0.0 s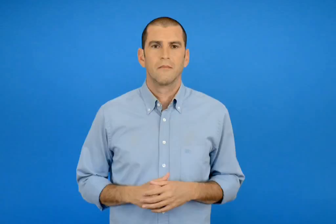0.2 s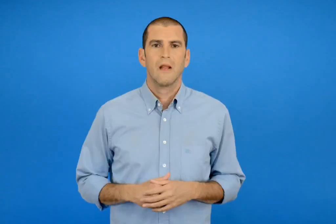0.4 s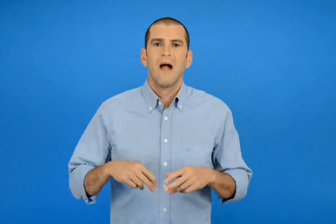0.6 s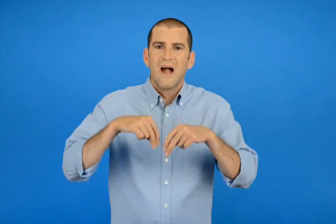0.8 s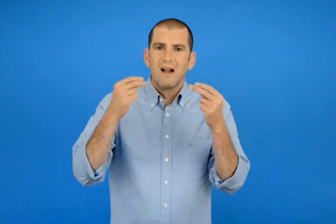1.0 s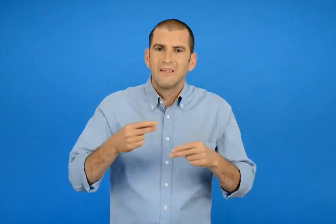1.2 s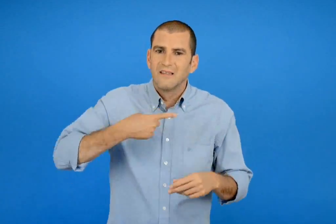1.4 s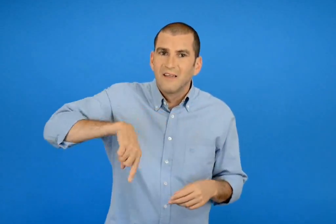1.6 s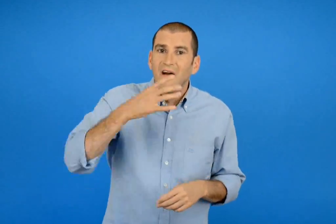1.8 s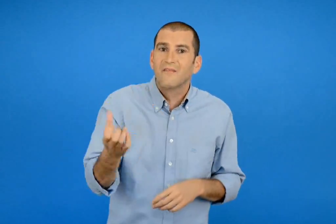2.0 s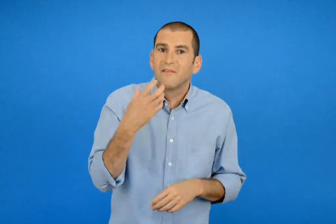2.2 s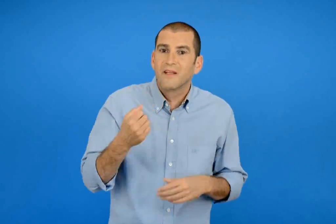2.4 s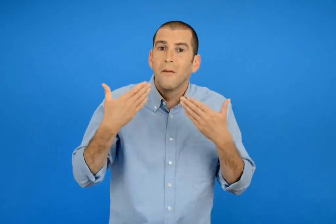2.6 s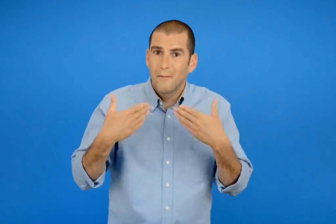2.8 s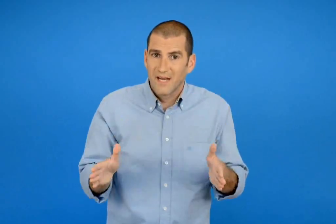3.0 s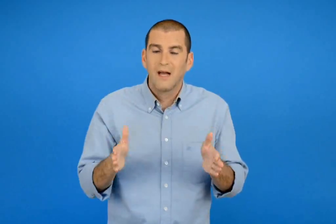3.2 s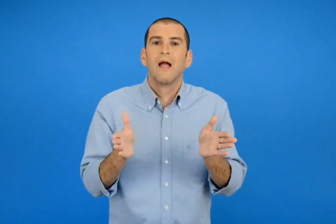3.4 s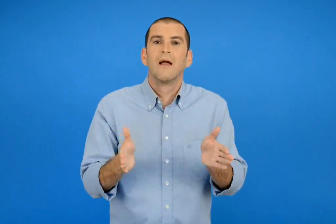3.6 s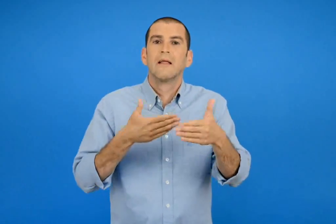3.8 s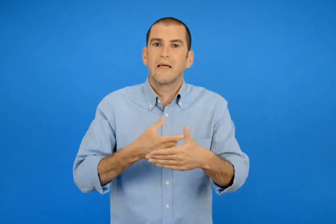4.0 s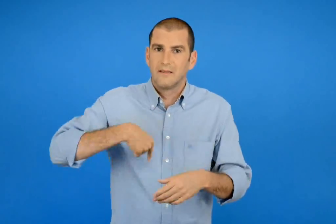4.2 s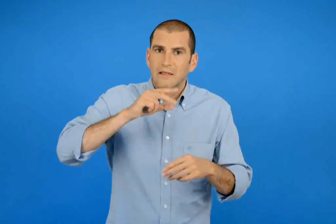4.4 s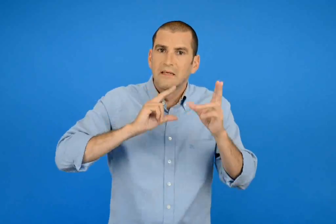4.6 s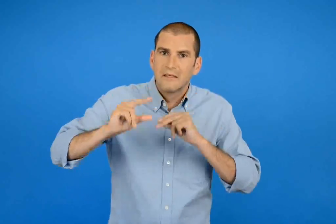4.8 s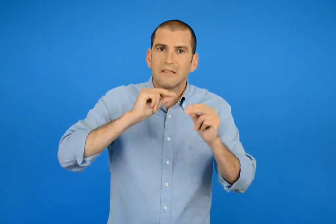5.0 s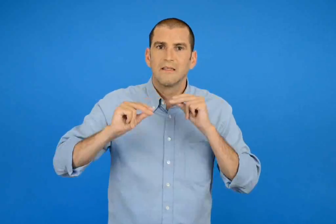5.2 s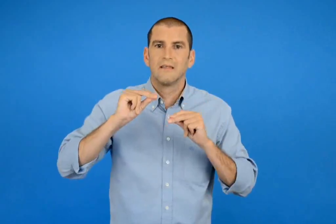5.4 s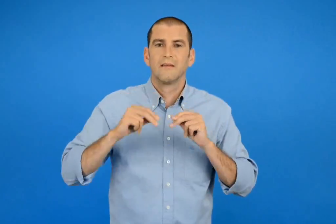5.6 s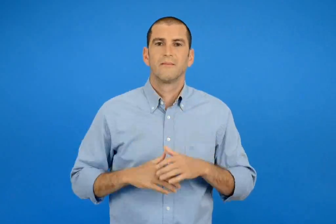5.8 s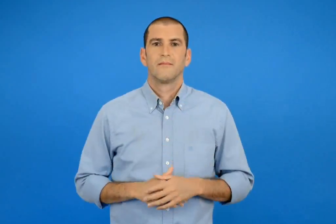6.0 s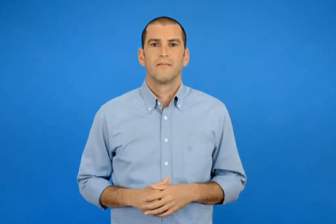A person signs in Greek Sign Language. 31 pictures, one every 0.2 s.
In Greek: συζητάμε στην τάξη για τις λύσεις που βρήκαμε
